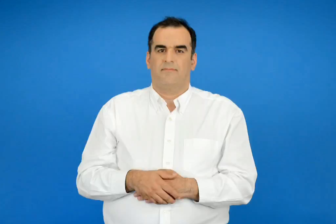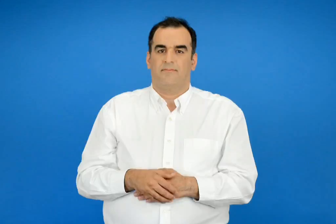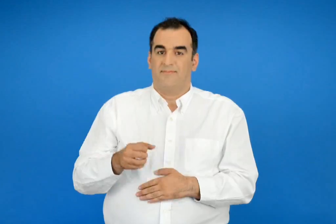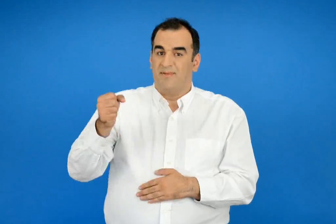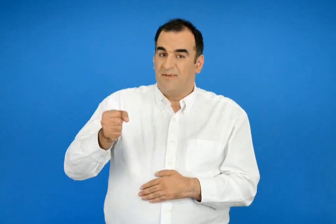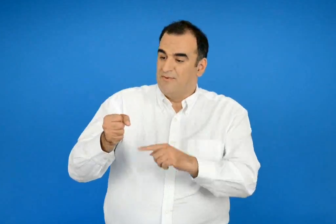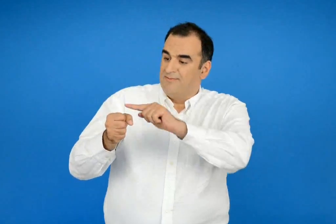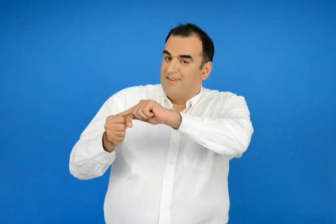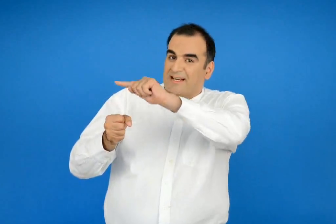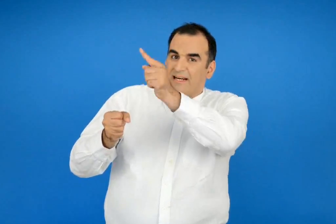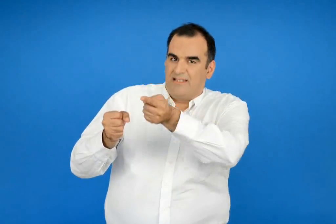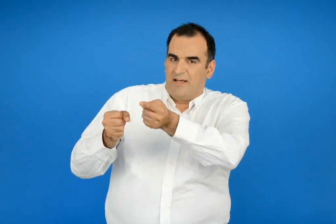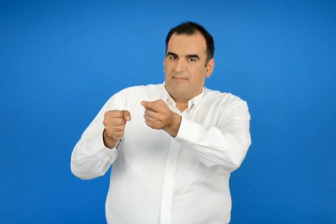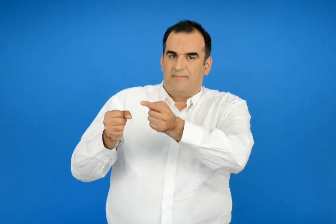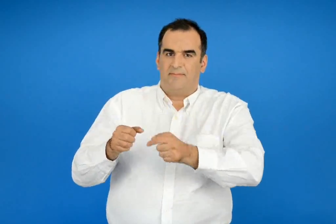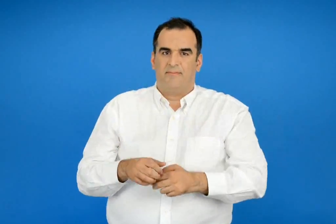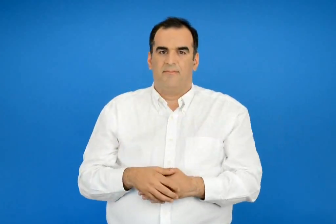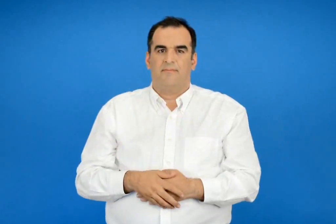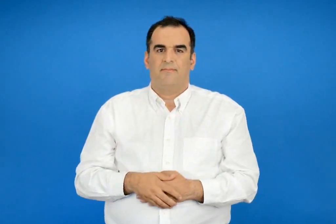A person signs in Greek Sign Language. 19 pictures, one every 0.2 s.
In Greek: γκλίτσα
